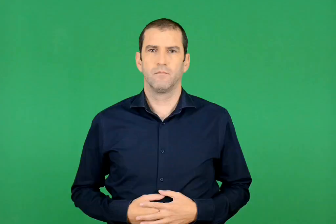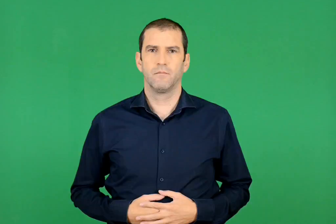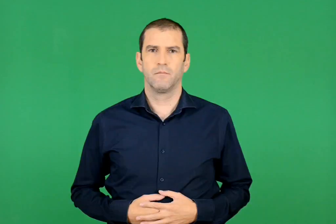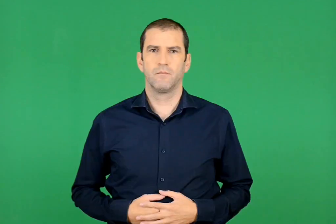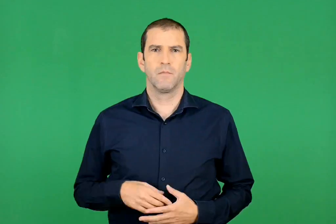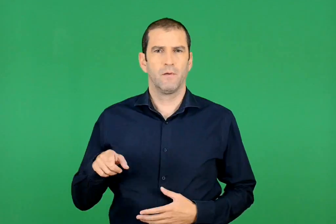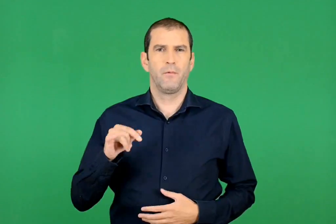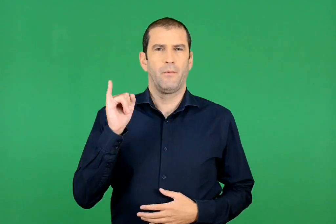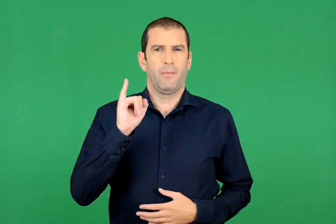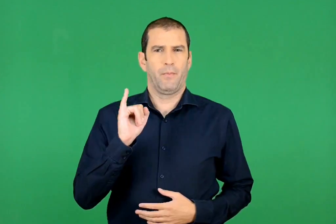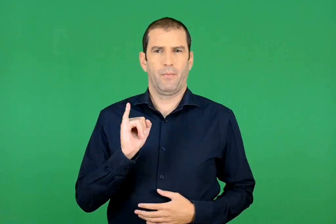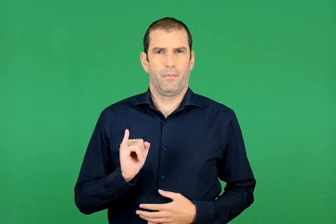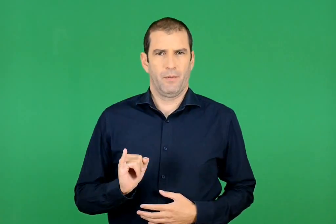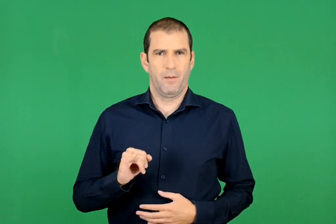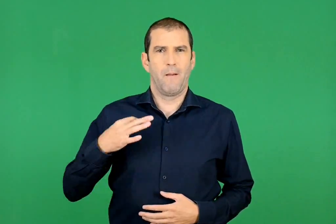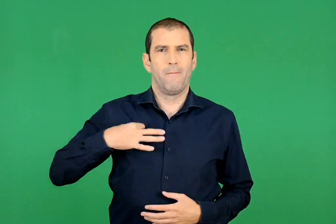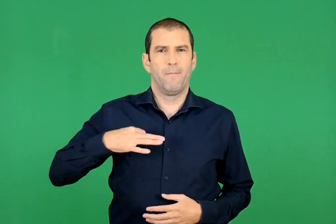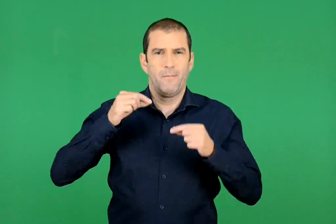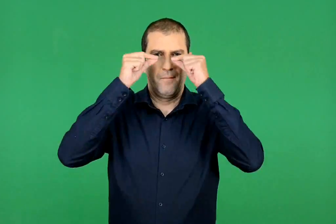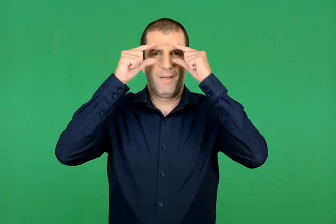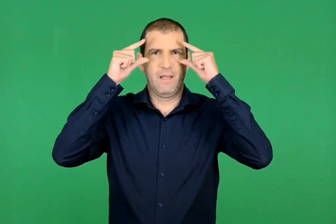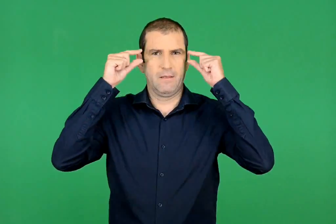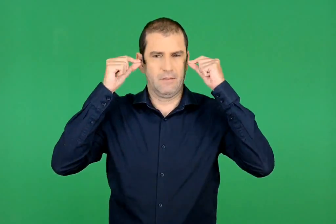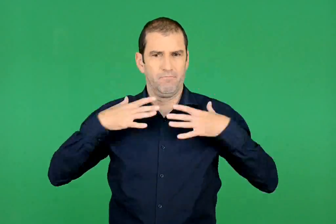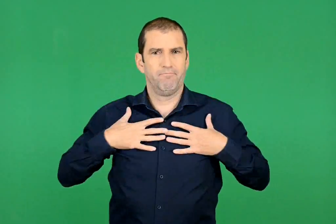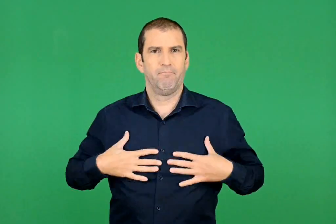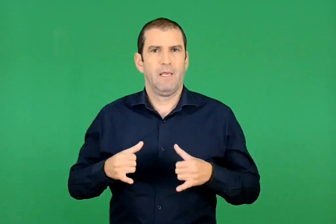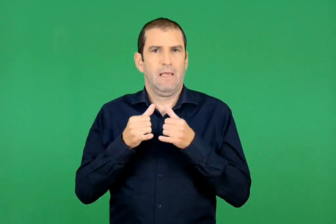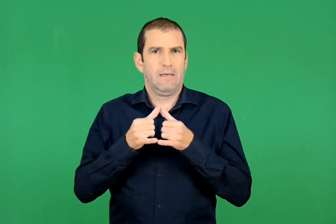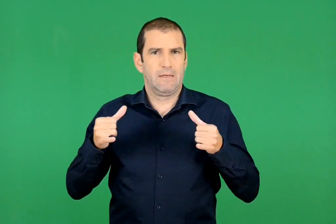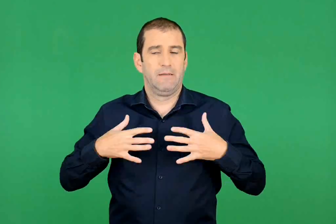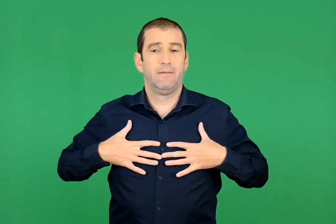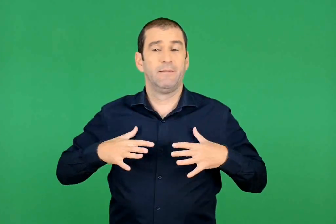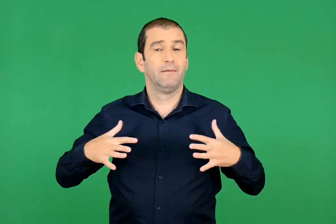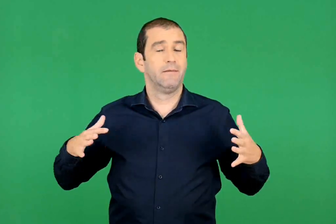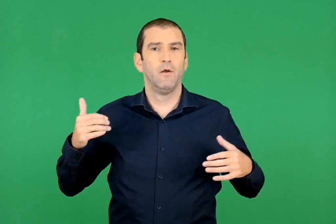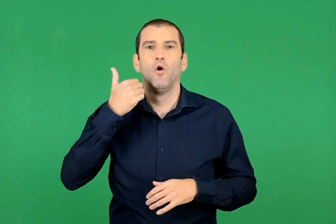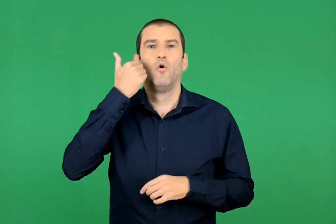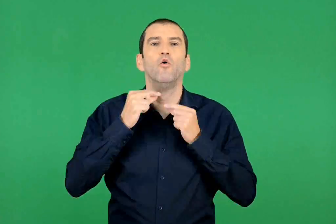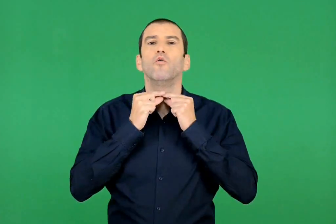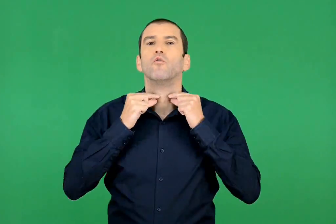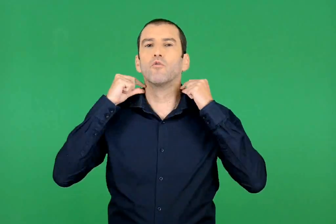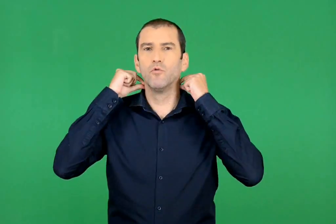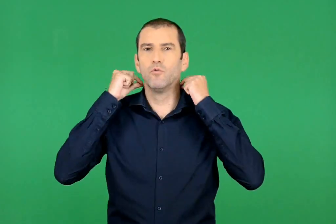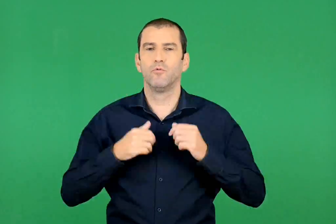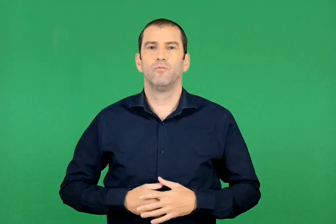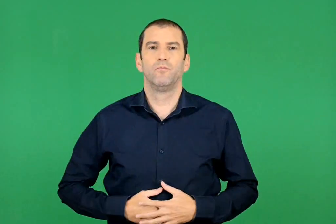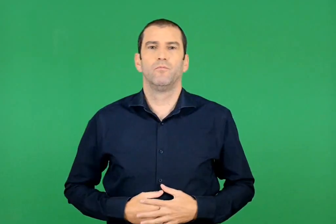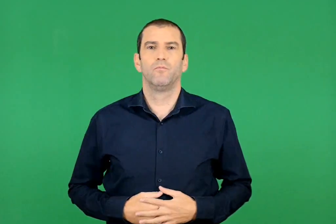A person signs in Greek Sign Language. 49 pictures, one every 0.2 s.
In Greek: ήταν λεπτός με πράσινα μάτια , γκρίζος , γυαλιστερός , με κόκκινο λουράκι
